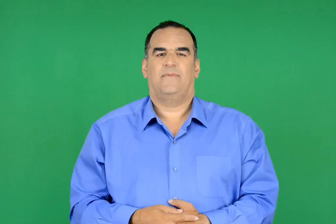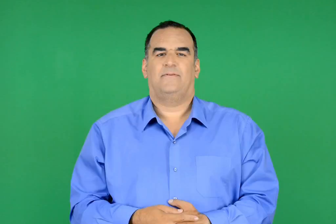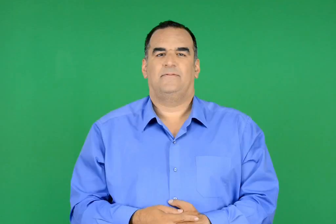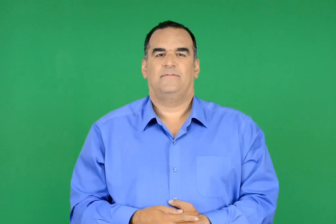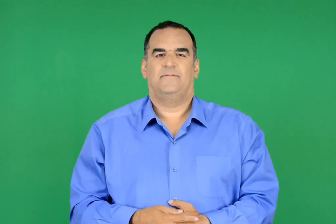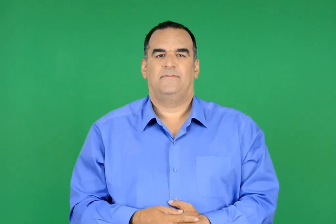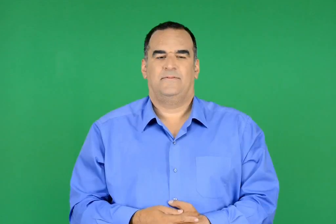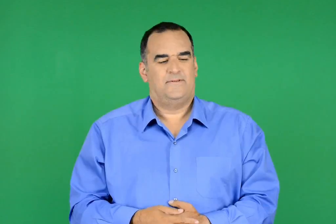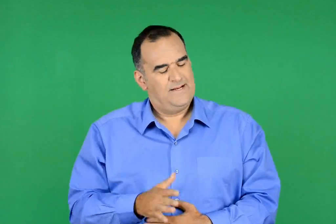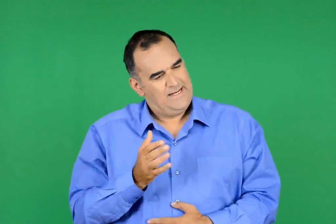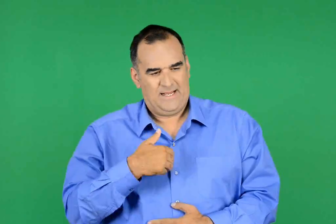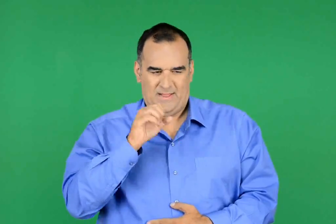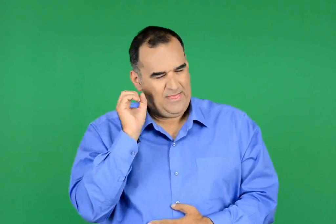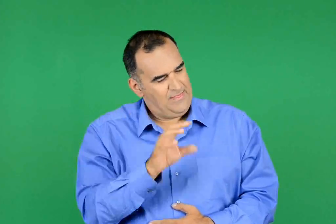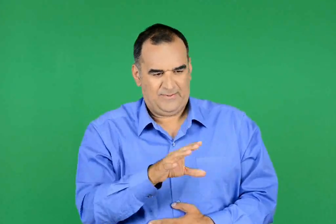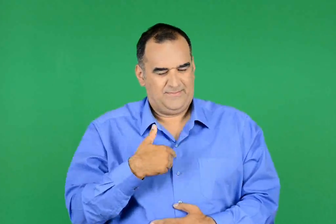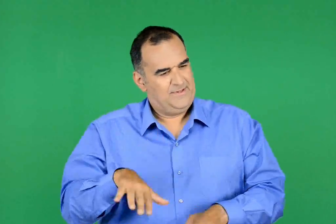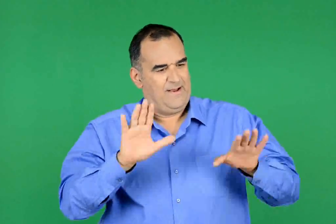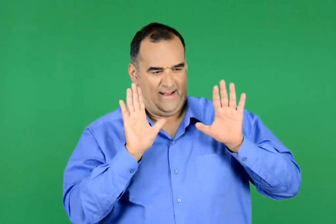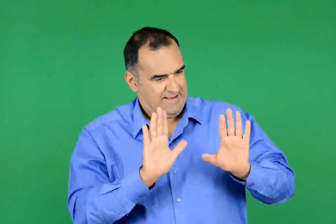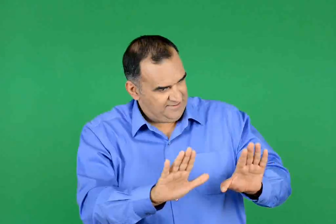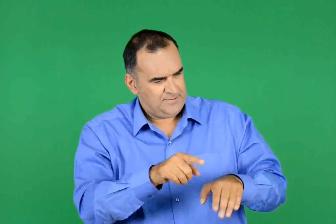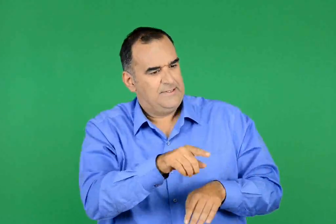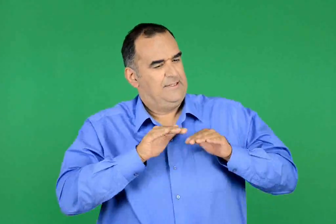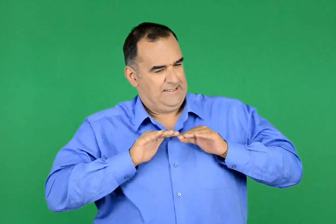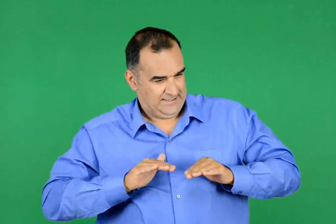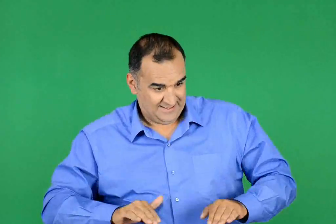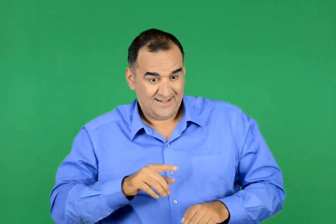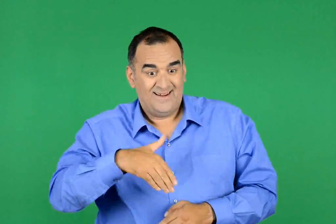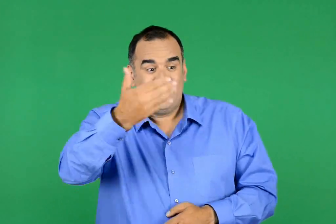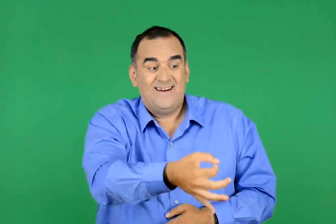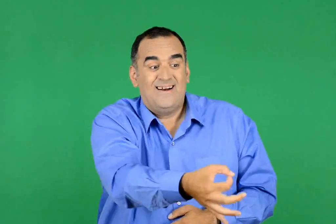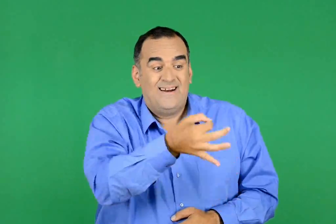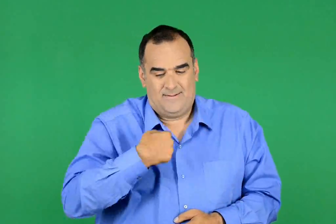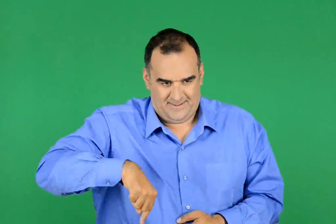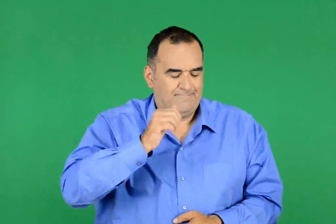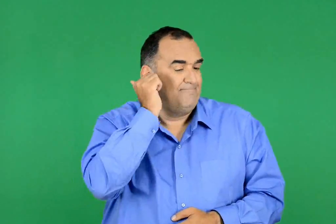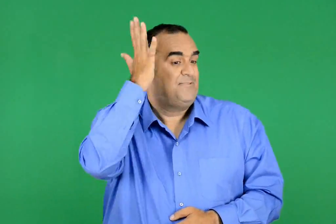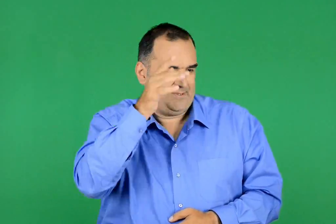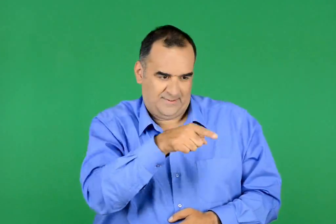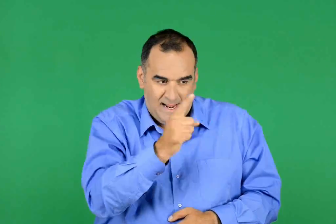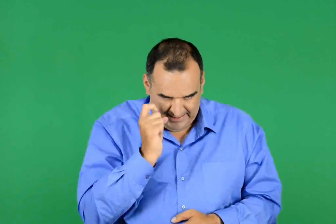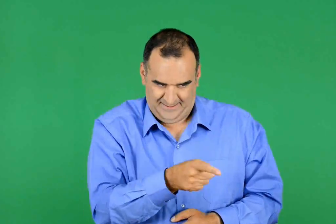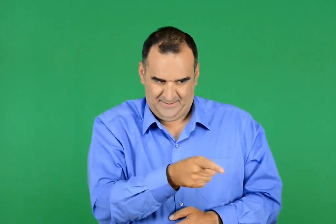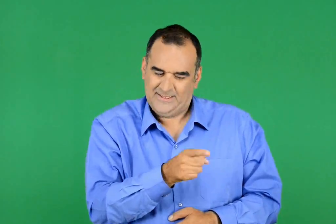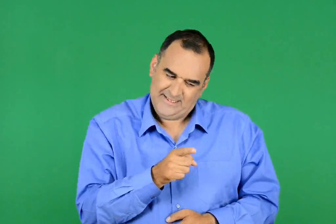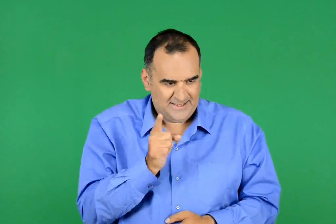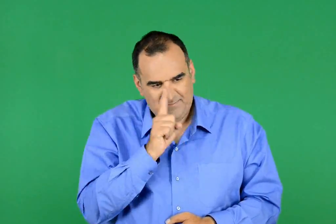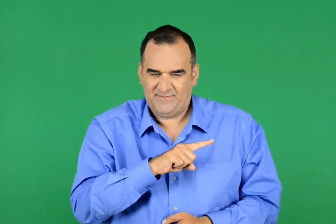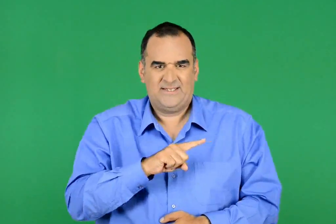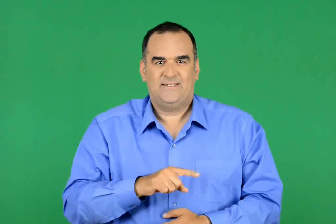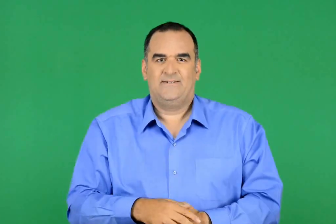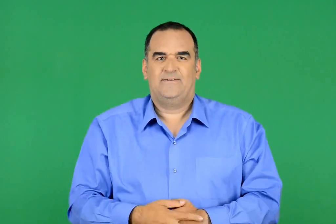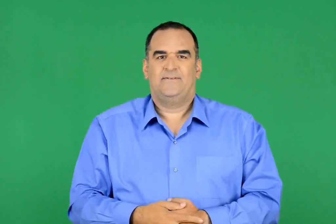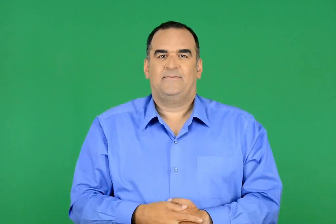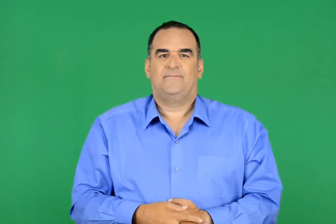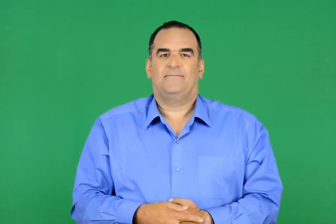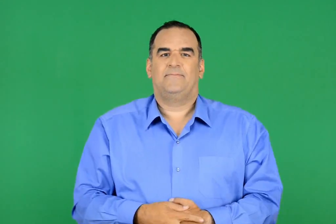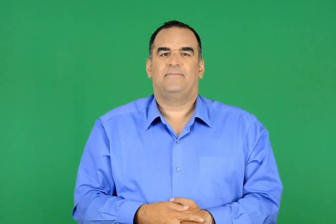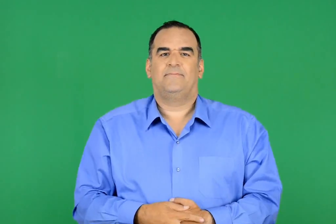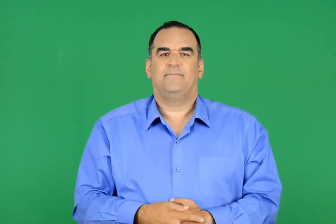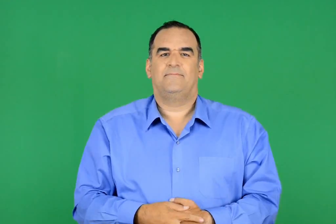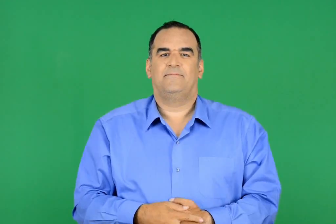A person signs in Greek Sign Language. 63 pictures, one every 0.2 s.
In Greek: μπα , σε καλό σου έλα , σε αφήνουμε τώρα. ησύχασε. άλλη όμως φορά δε σε ξαναπιστεύουµε και να το ξέρεις. ψεύτη
